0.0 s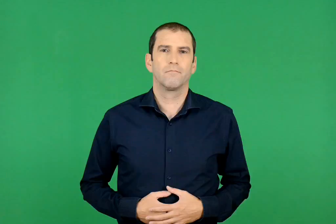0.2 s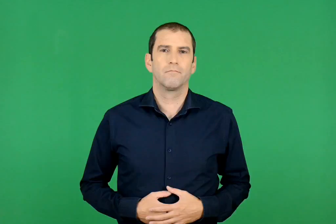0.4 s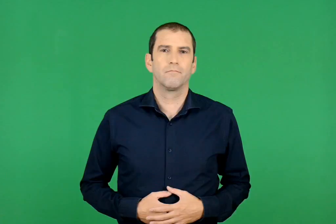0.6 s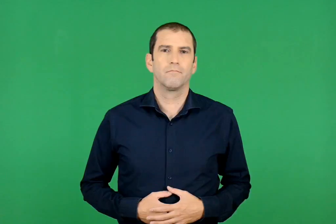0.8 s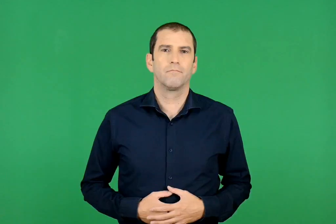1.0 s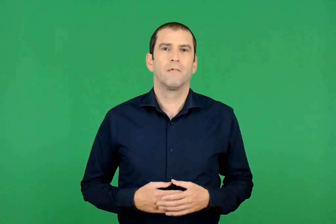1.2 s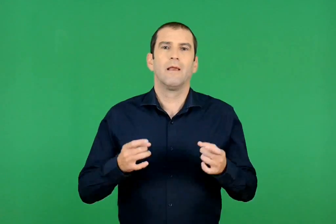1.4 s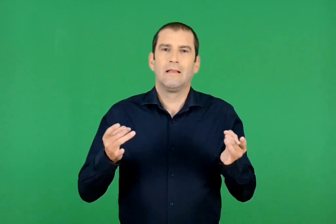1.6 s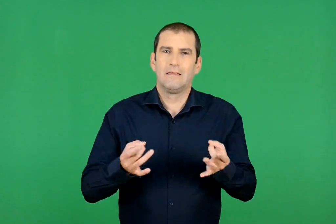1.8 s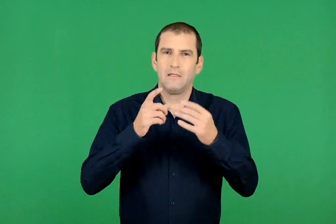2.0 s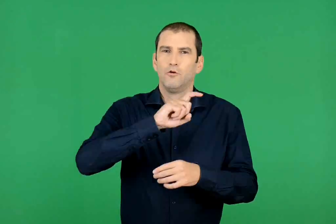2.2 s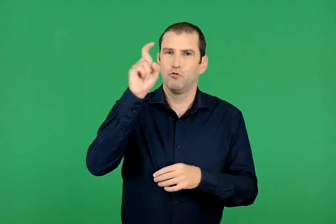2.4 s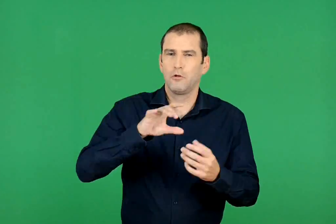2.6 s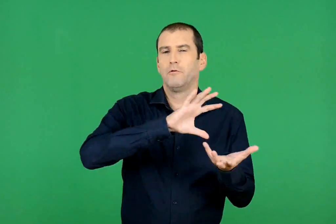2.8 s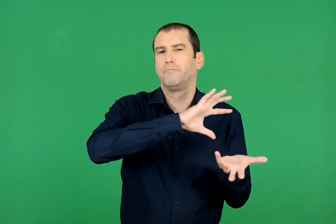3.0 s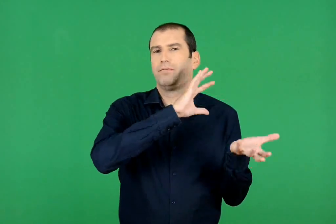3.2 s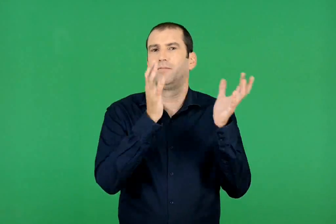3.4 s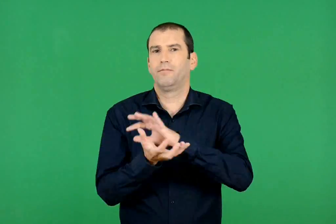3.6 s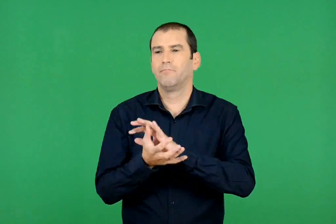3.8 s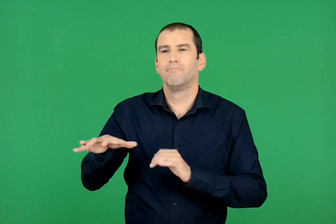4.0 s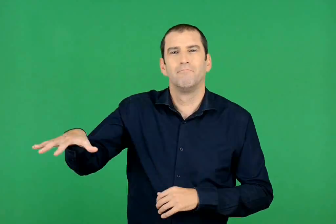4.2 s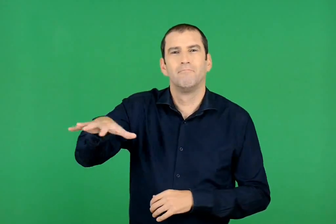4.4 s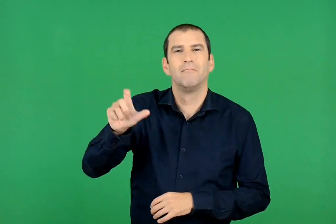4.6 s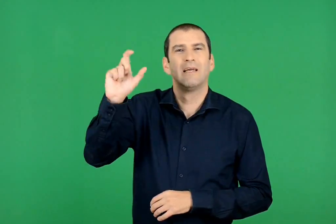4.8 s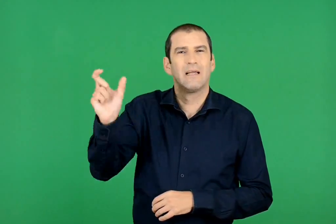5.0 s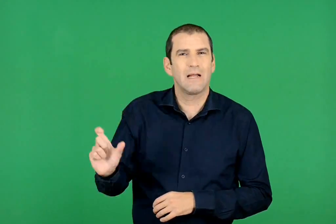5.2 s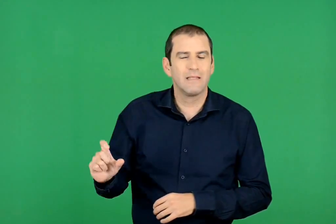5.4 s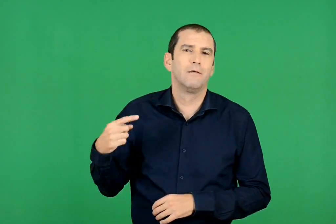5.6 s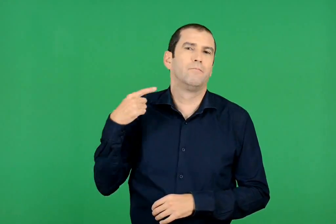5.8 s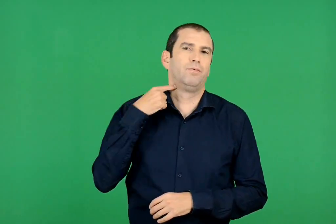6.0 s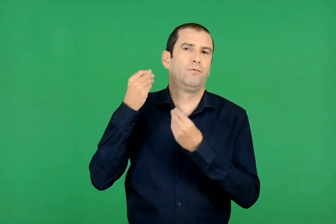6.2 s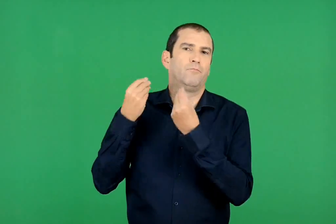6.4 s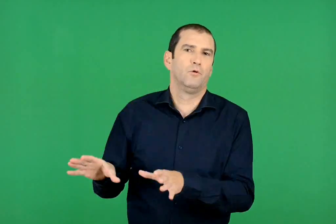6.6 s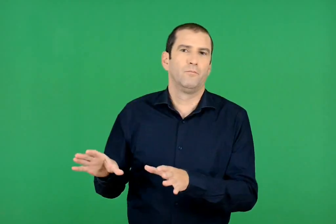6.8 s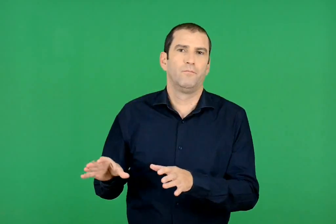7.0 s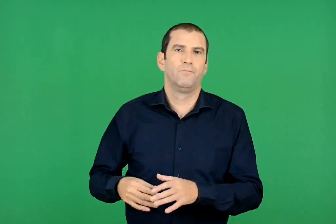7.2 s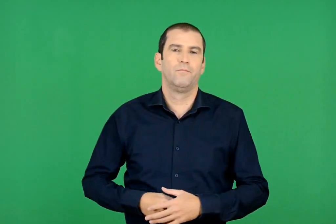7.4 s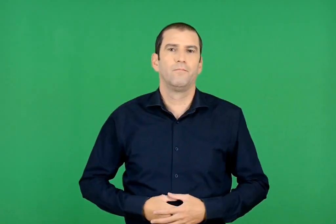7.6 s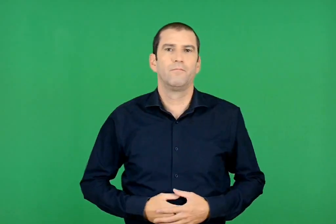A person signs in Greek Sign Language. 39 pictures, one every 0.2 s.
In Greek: η ρόδα γύρισε της τύχης κι έφερε γρουσουζιά στους ιταλούς
